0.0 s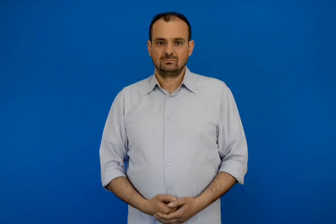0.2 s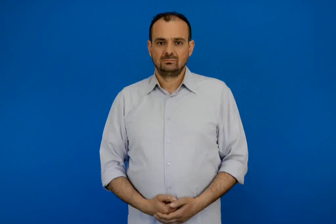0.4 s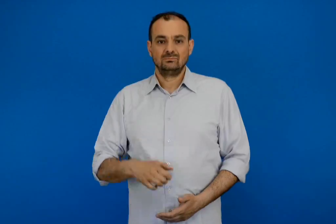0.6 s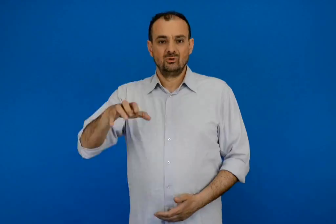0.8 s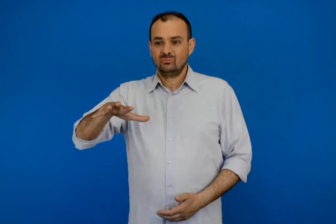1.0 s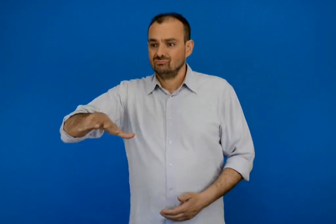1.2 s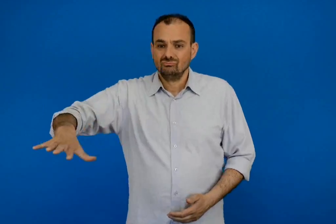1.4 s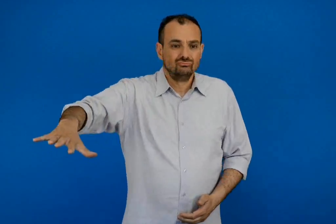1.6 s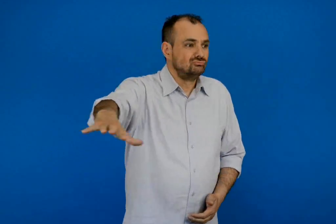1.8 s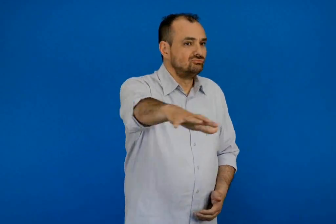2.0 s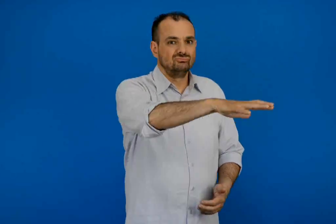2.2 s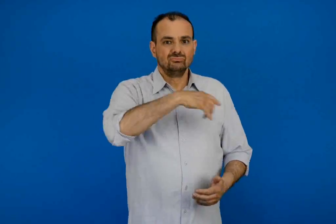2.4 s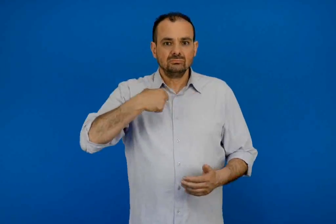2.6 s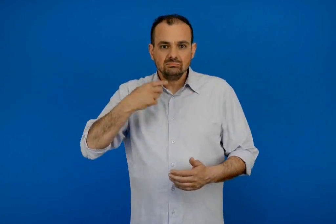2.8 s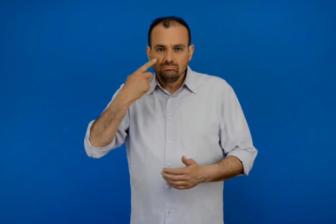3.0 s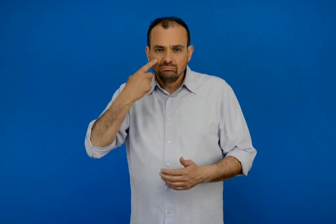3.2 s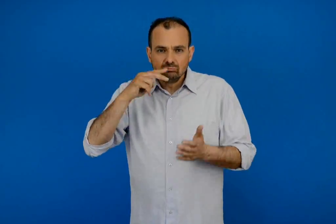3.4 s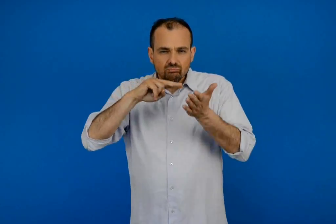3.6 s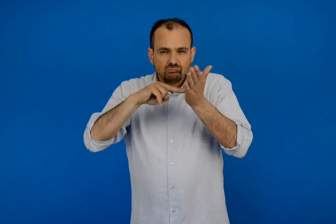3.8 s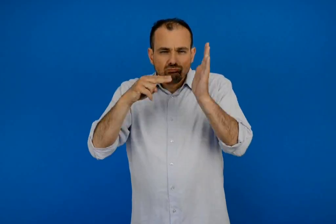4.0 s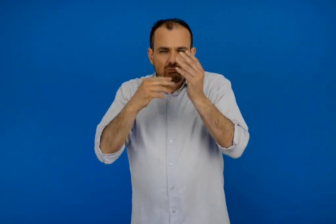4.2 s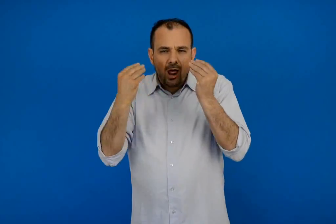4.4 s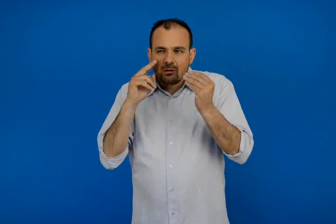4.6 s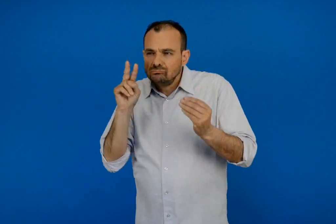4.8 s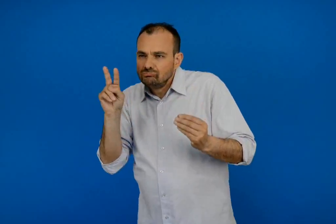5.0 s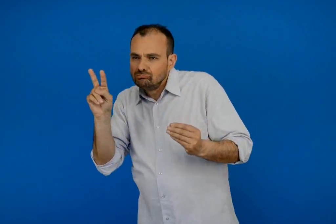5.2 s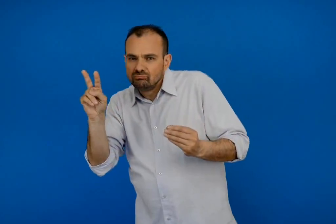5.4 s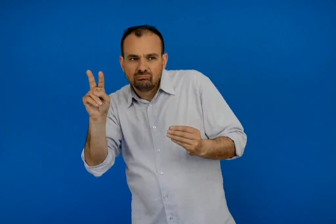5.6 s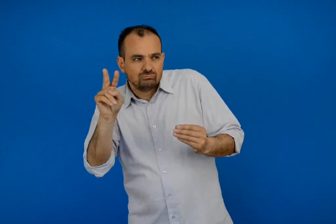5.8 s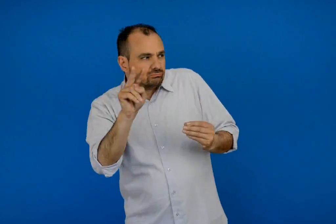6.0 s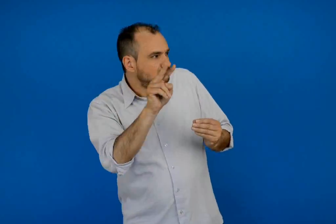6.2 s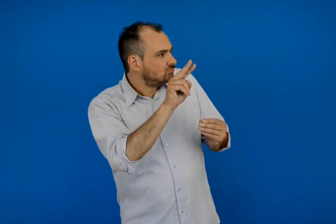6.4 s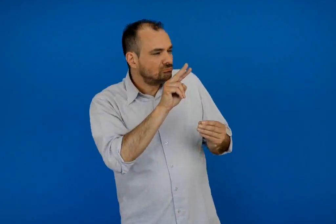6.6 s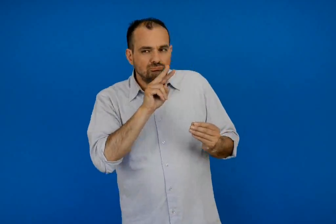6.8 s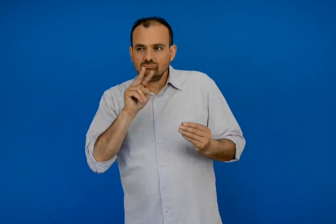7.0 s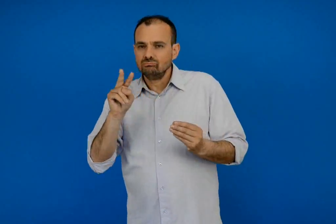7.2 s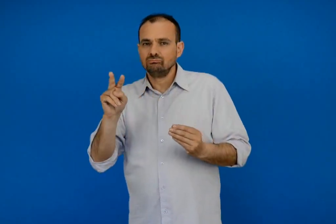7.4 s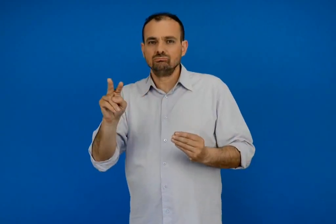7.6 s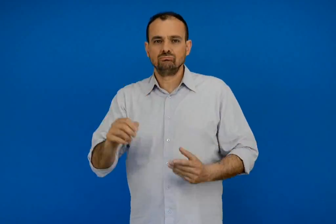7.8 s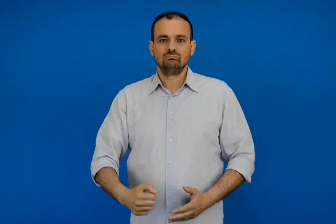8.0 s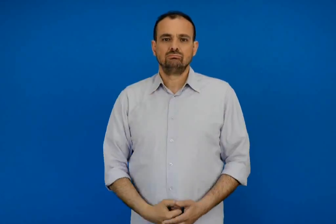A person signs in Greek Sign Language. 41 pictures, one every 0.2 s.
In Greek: παρατηρώ με προσοχή το τοπίο γύρω μου
